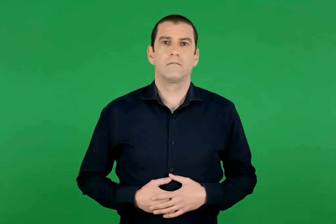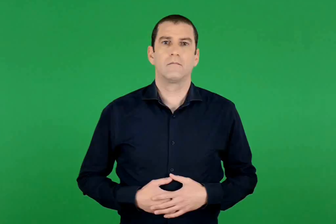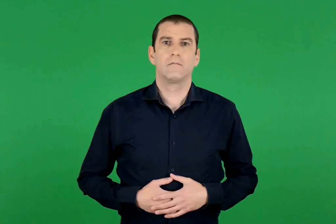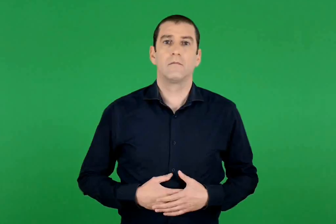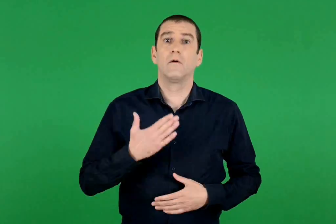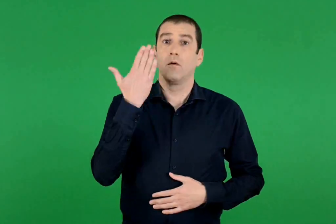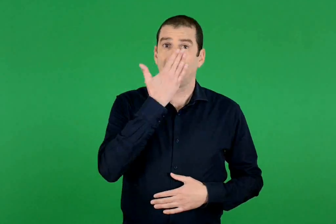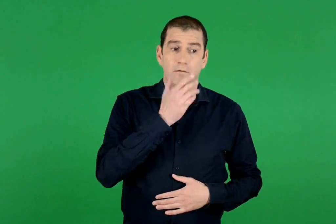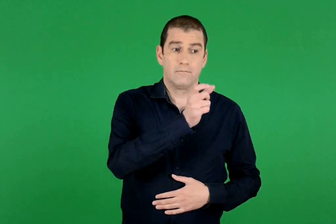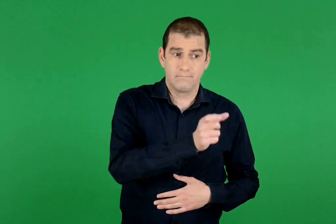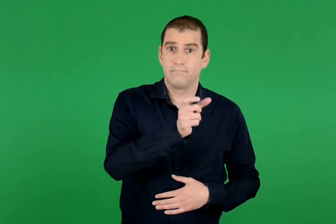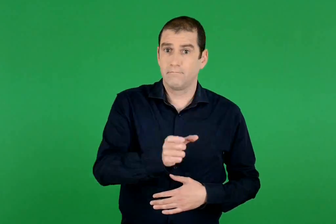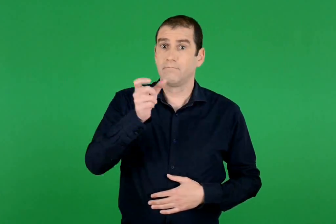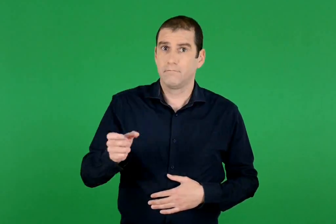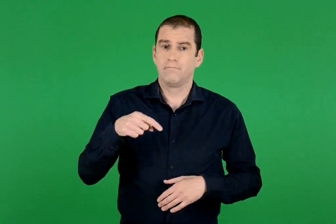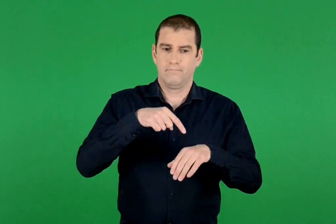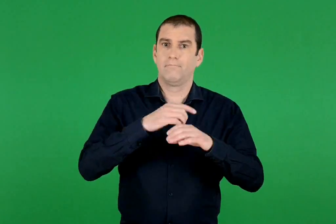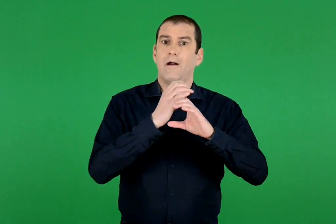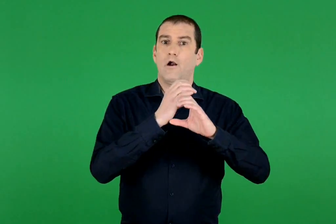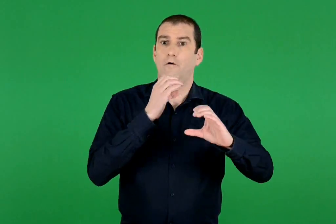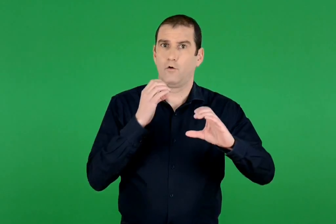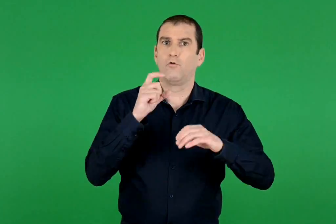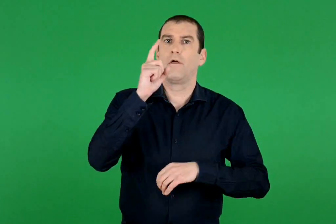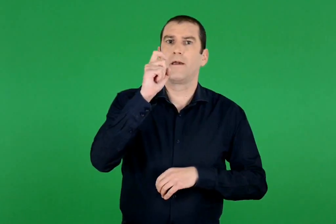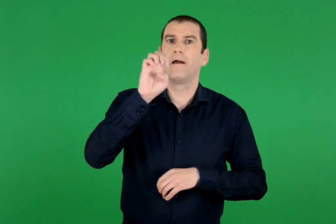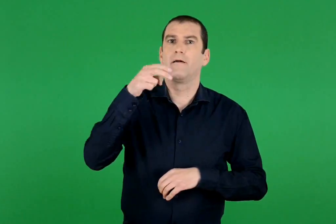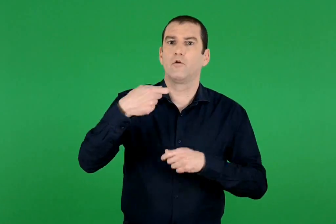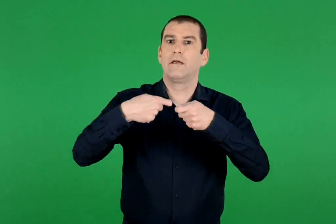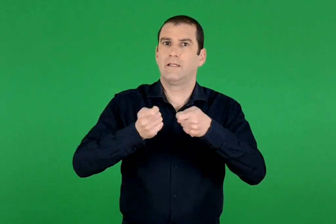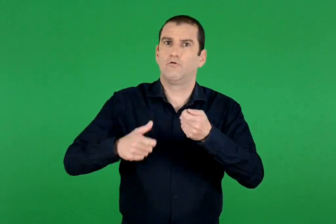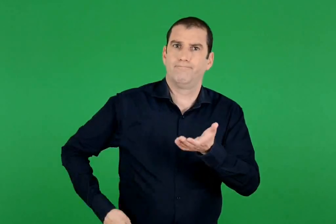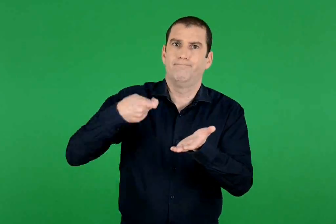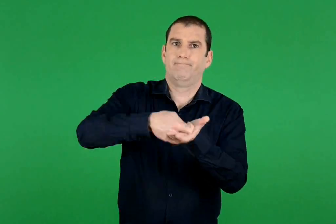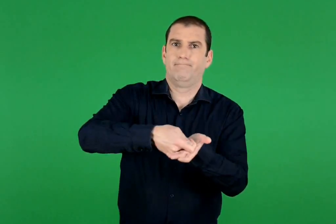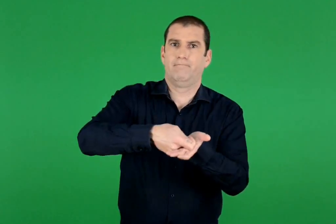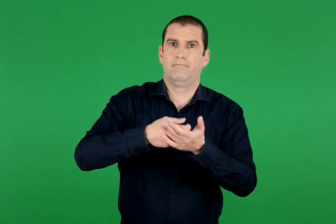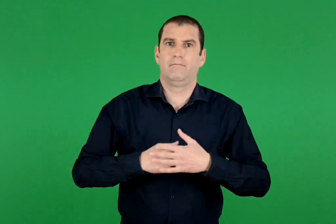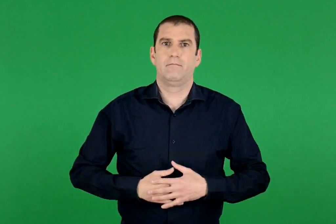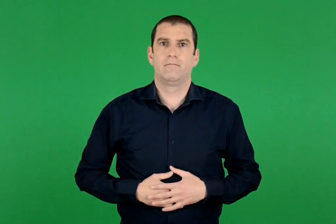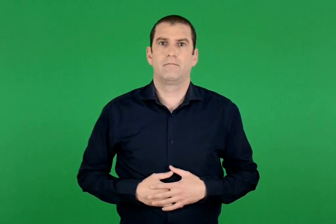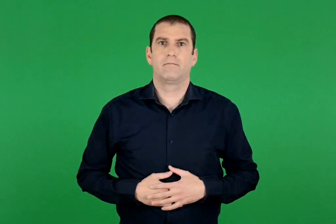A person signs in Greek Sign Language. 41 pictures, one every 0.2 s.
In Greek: κάθε μαθητής θα πληρώσει 10 ευρώ εισιτήριο για το λεωφορείο
